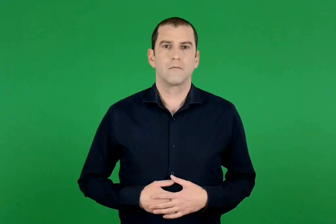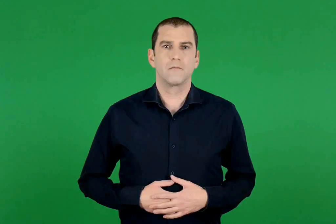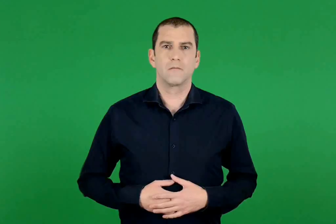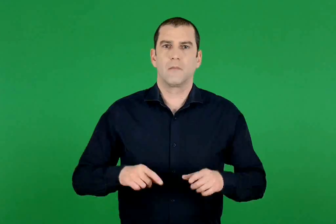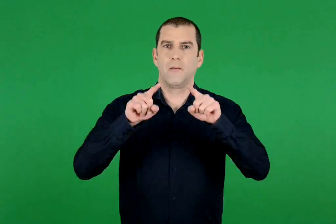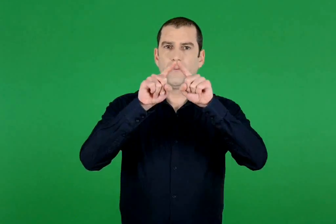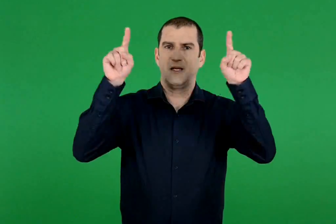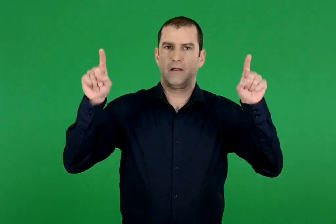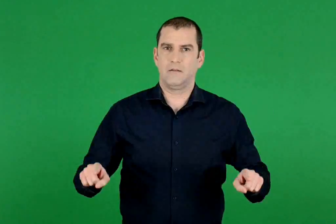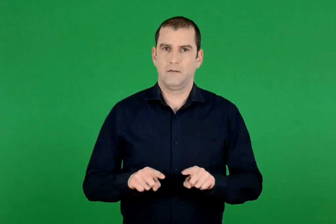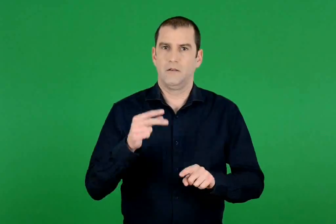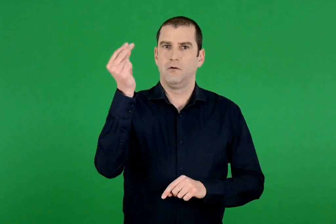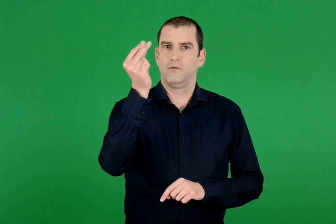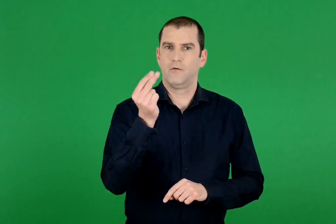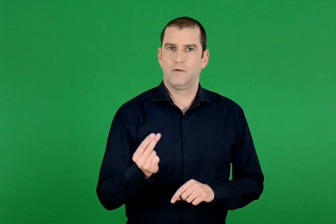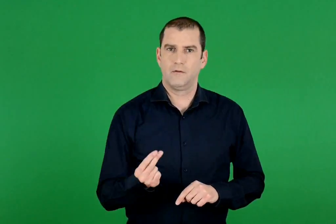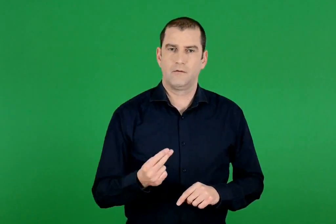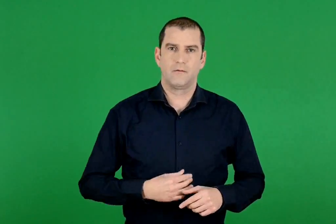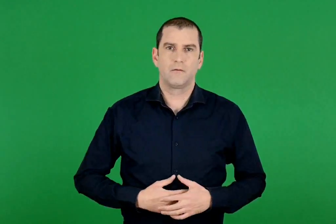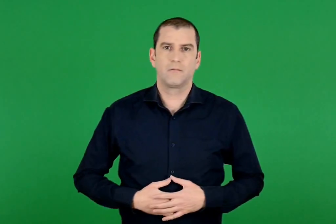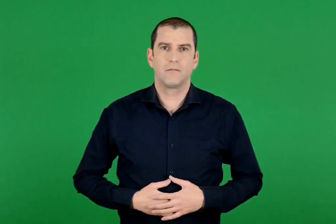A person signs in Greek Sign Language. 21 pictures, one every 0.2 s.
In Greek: πίνακας ζωγραφικής
